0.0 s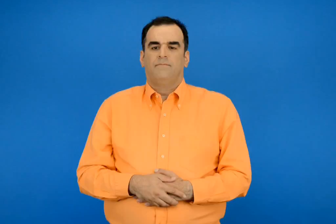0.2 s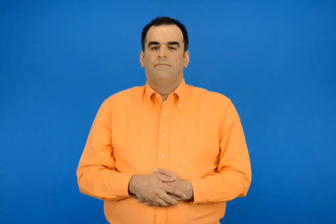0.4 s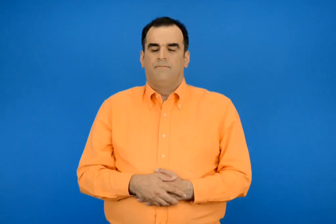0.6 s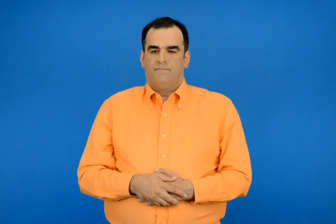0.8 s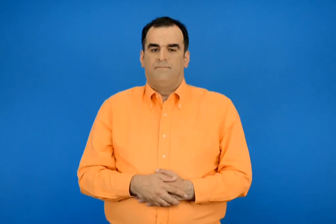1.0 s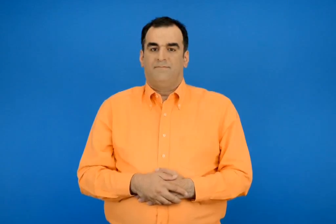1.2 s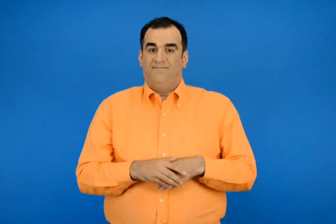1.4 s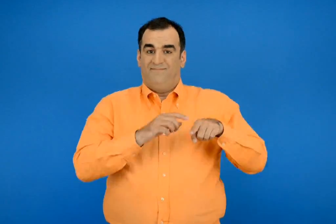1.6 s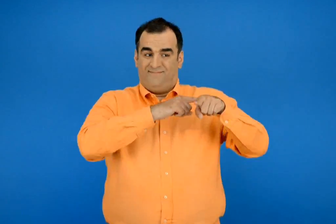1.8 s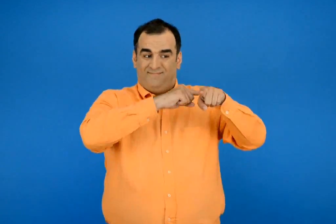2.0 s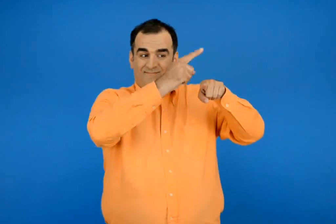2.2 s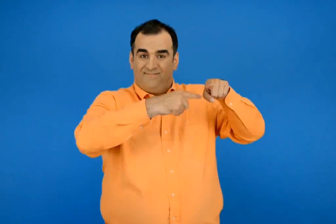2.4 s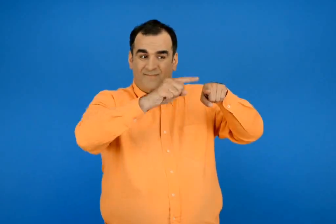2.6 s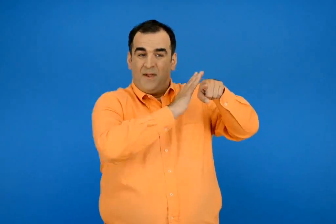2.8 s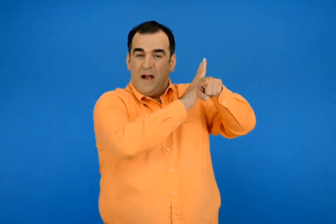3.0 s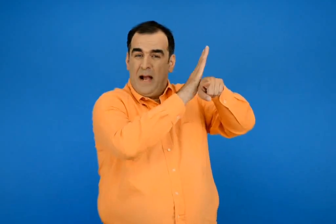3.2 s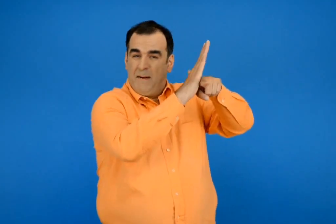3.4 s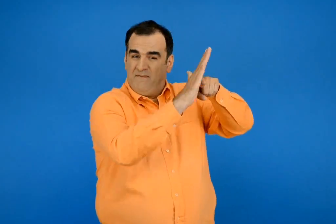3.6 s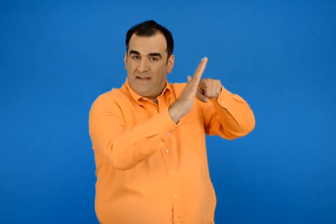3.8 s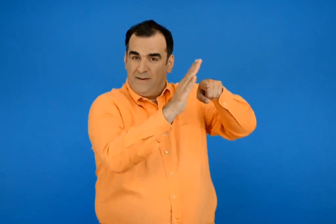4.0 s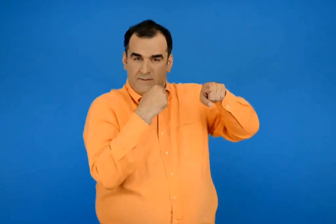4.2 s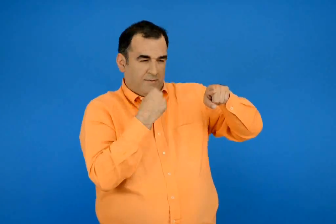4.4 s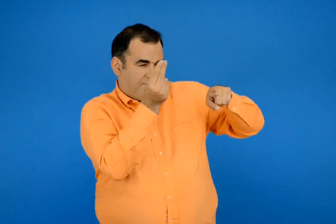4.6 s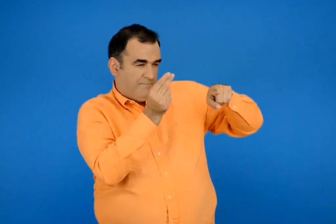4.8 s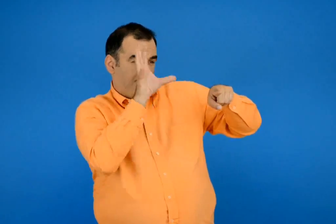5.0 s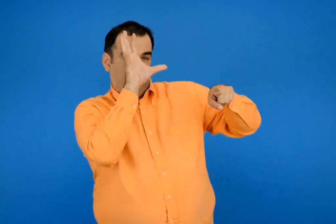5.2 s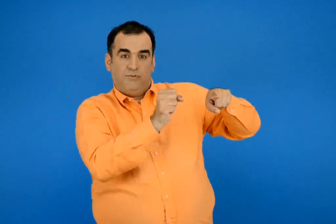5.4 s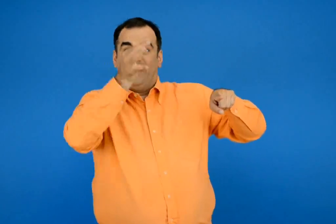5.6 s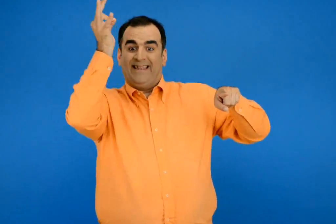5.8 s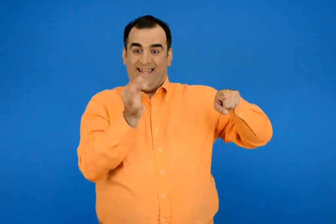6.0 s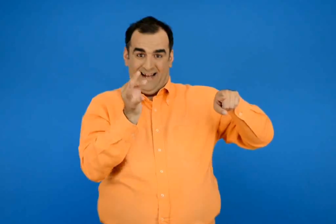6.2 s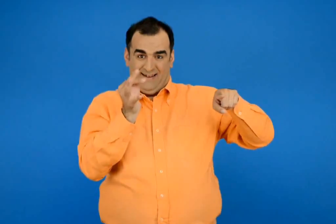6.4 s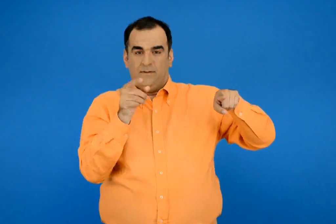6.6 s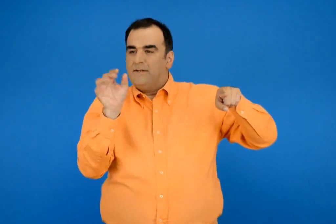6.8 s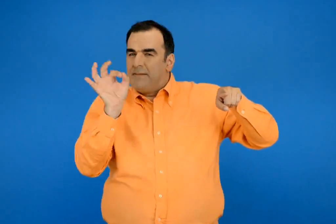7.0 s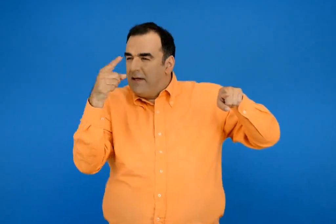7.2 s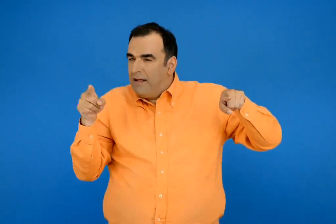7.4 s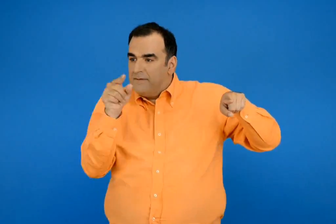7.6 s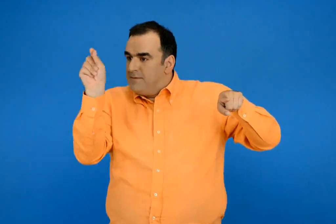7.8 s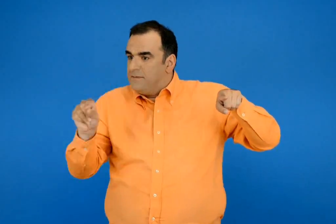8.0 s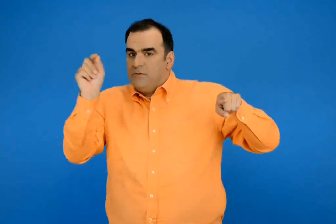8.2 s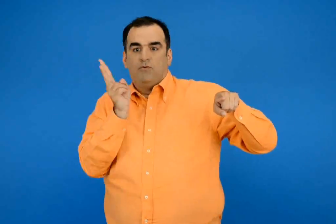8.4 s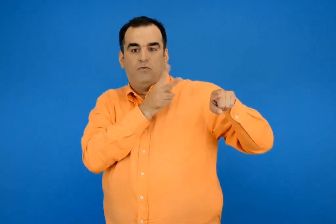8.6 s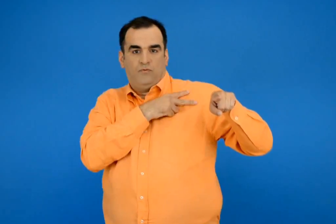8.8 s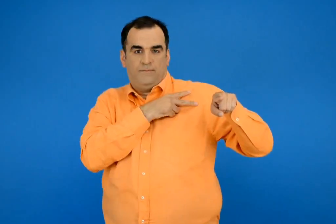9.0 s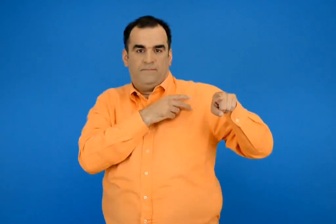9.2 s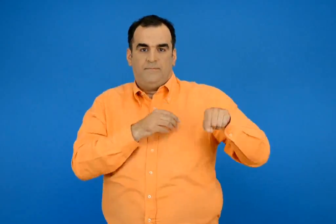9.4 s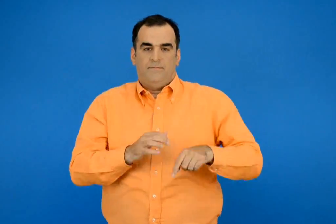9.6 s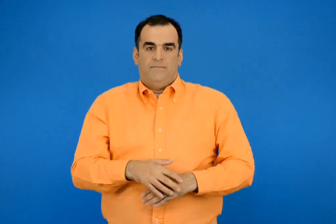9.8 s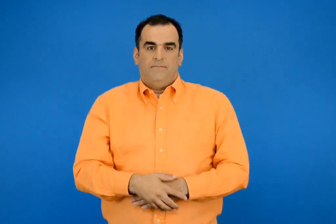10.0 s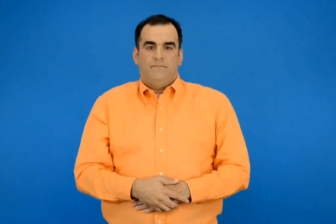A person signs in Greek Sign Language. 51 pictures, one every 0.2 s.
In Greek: με ποιόν τρόπο μπορούμε να καλύψουμε με μεγαλύτερη ακρίβεια την επιφάνεια ; κυκλώνω το σωστό
